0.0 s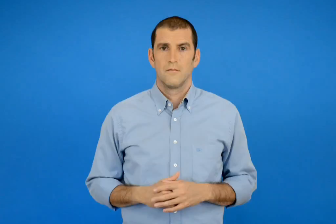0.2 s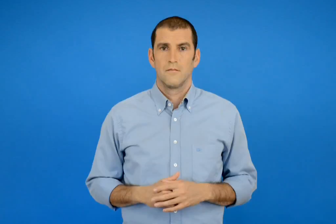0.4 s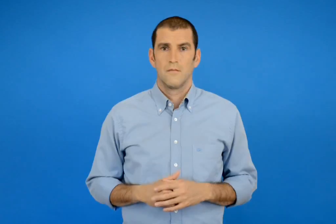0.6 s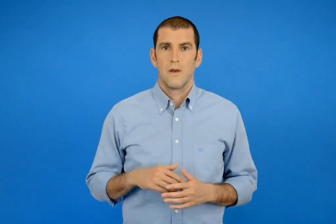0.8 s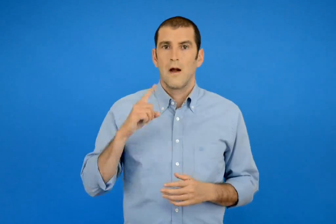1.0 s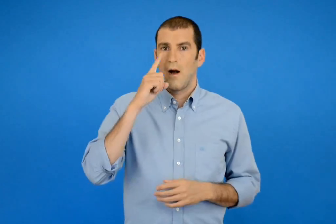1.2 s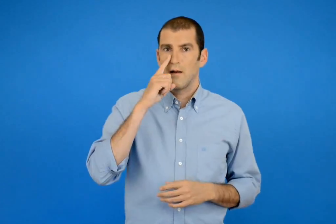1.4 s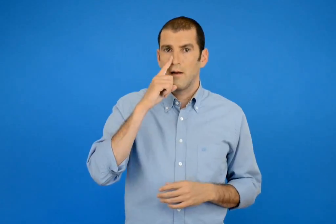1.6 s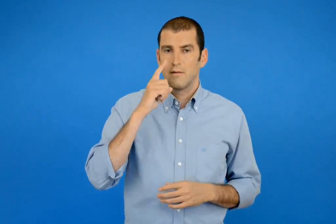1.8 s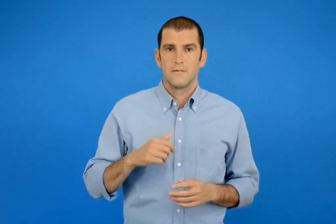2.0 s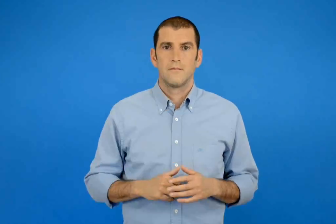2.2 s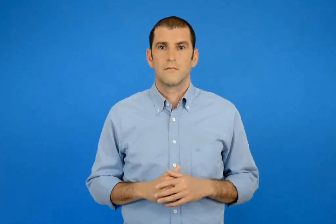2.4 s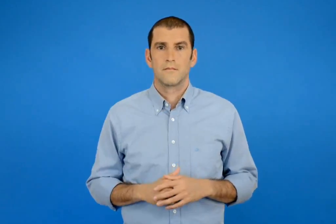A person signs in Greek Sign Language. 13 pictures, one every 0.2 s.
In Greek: άννα
